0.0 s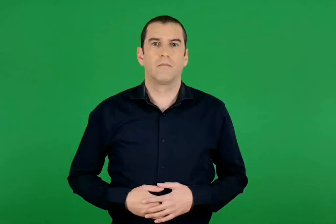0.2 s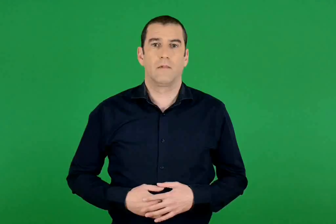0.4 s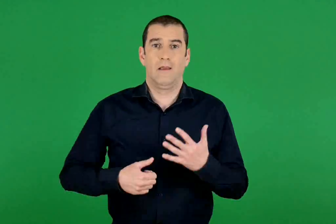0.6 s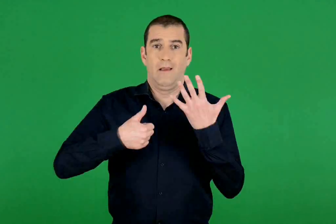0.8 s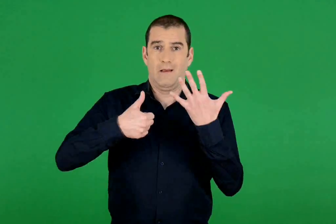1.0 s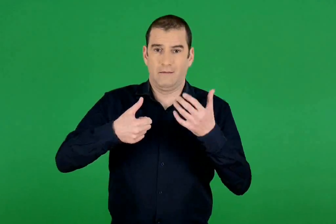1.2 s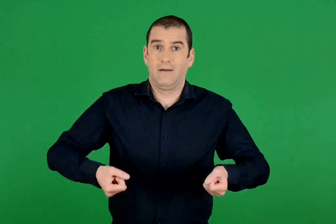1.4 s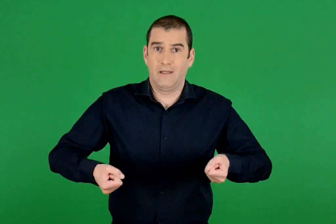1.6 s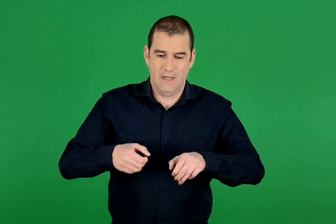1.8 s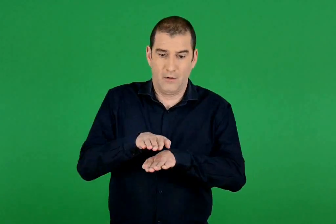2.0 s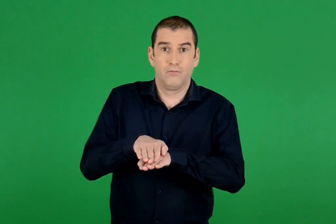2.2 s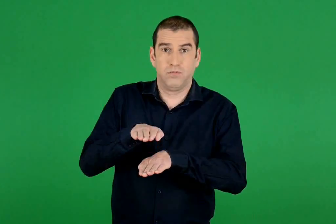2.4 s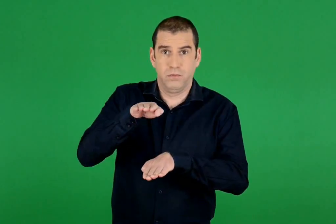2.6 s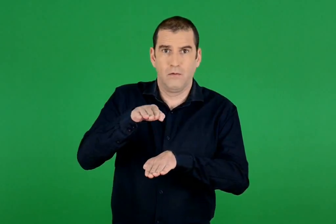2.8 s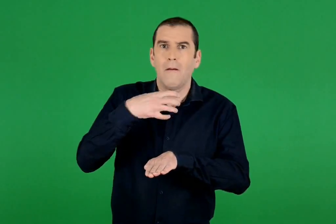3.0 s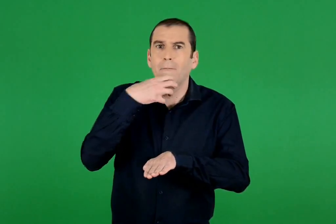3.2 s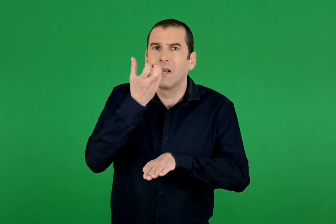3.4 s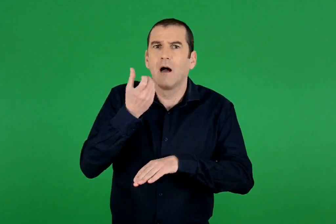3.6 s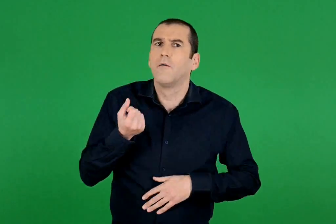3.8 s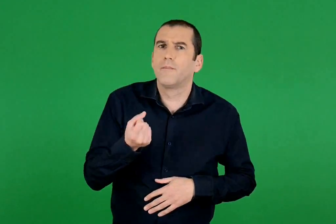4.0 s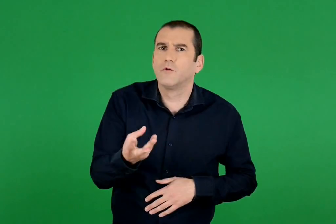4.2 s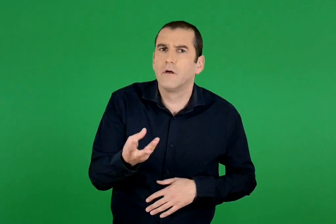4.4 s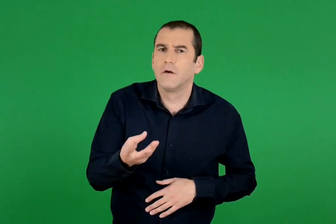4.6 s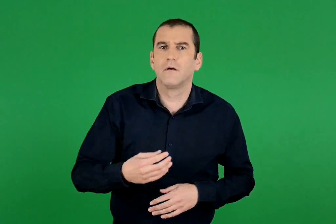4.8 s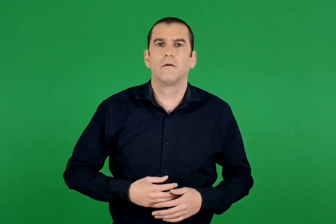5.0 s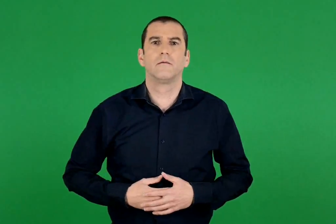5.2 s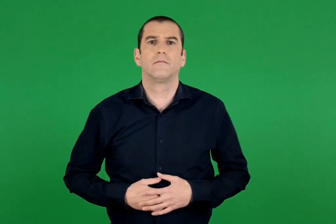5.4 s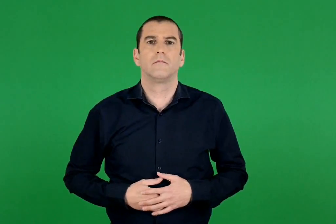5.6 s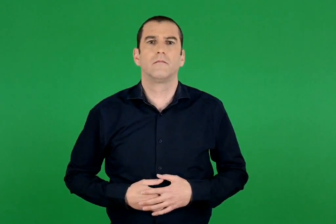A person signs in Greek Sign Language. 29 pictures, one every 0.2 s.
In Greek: πόσα μήλα έχουν τα 6 τελάρα ;
